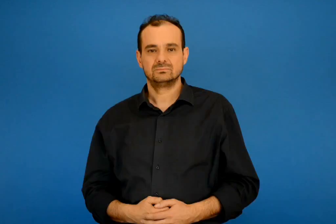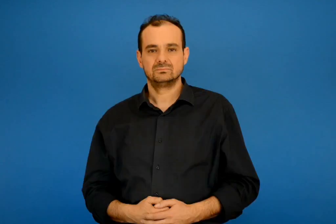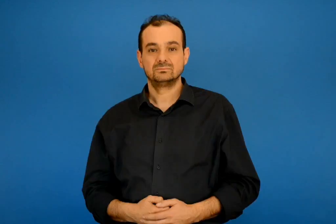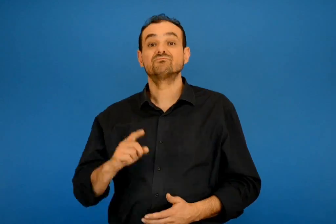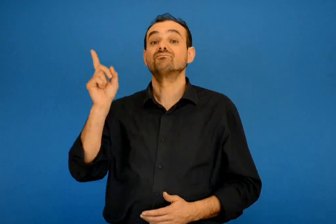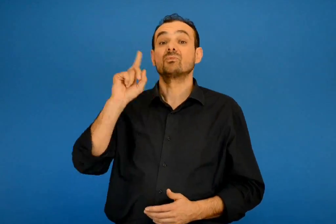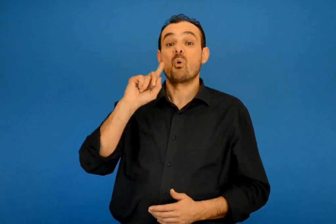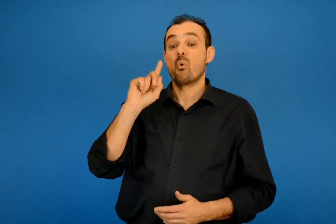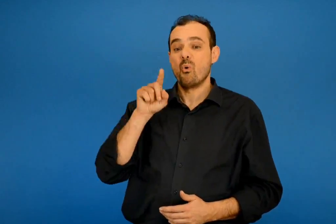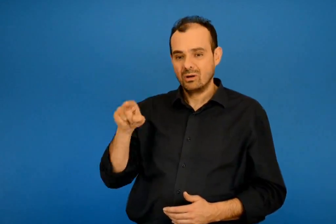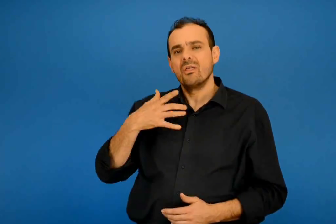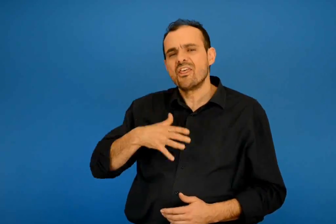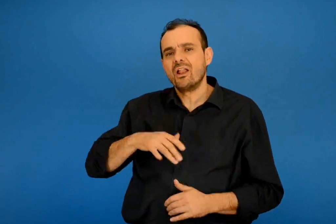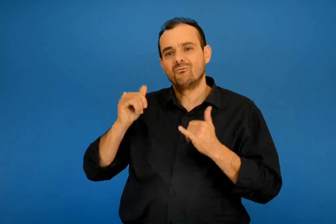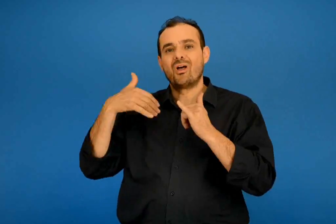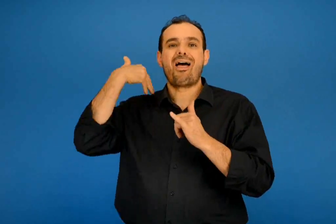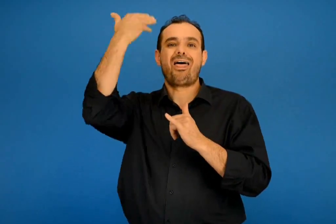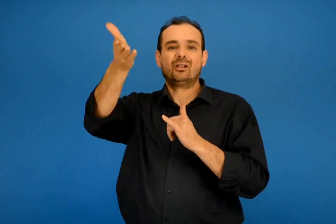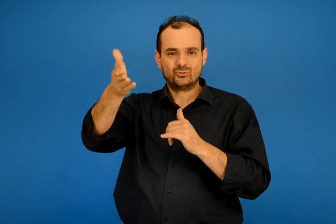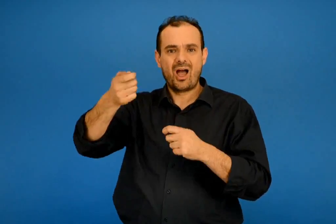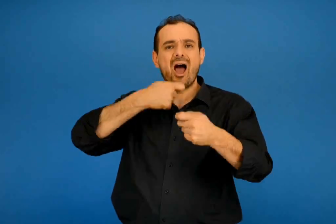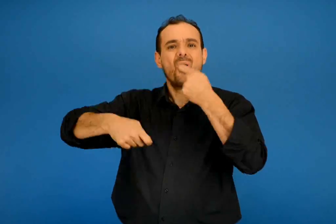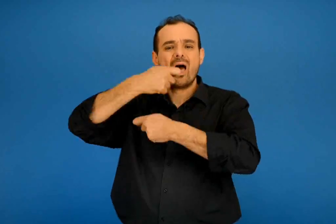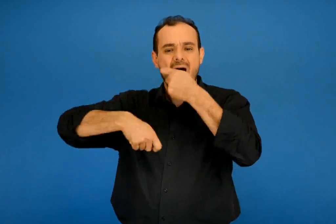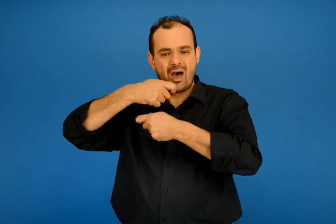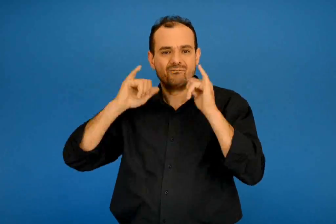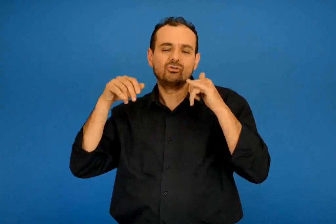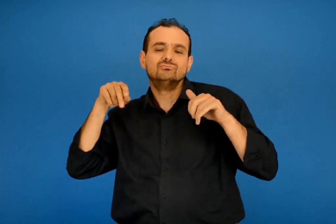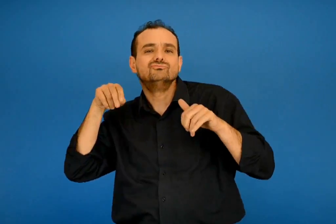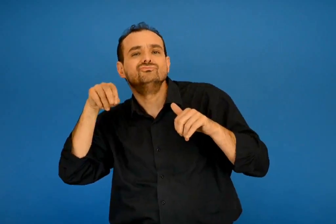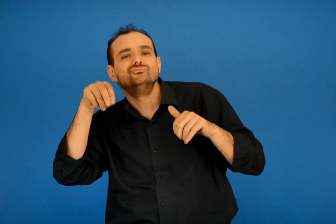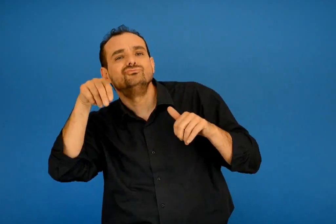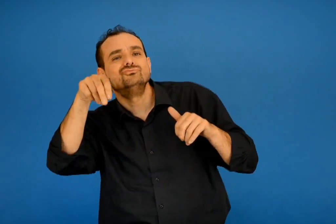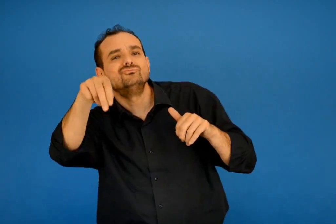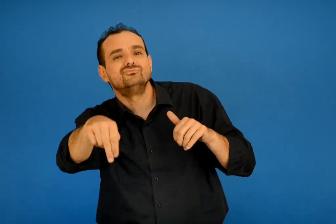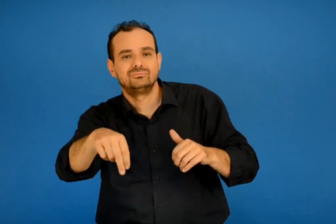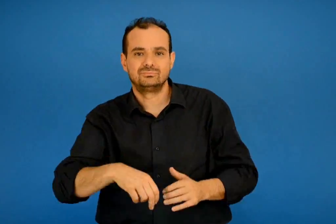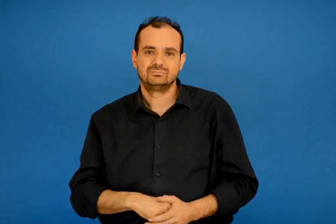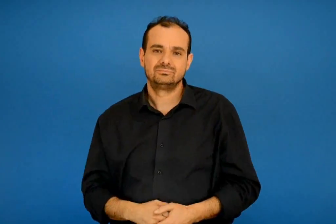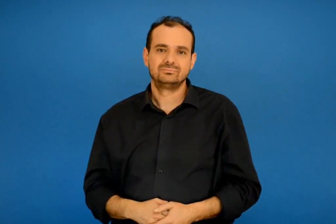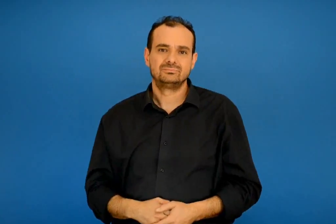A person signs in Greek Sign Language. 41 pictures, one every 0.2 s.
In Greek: όχι προτίμησε να φύγει πήγε βόλτα στην αγορά
